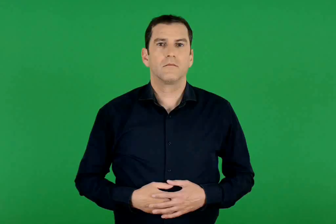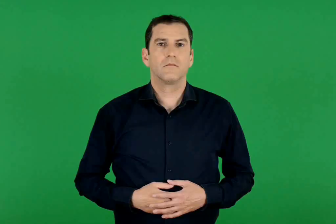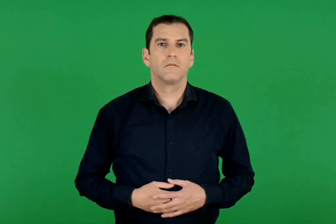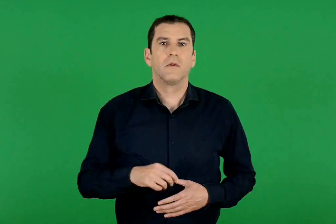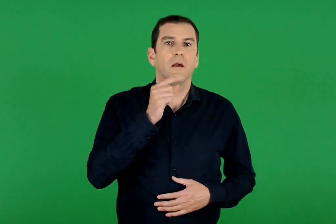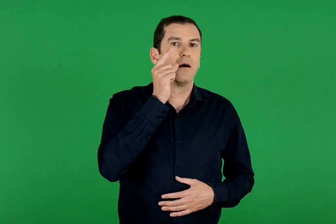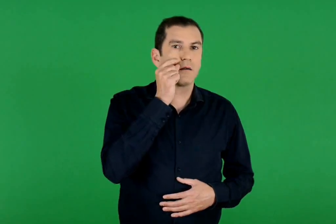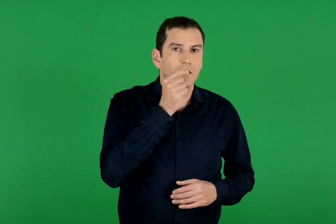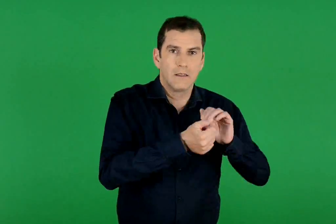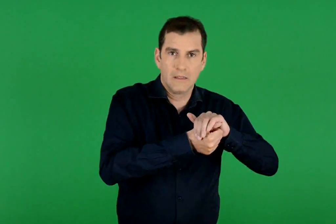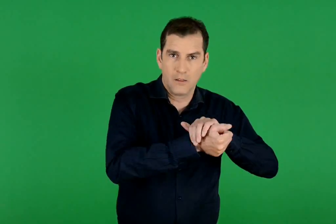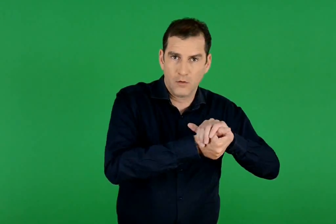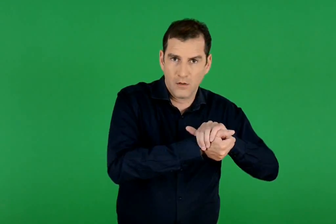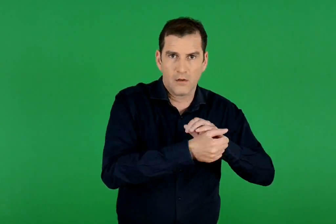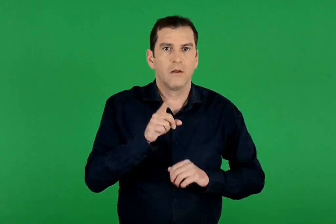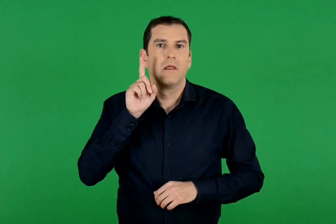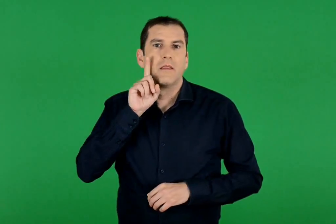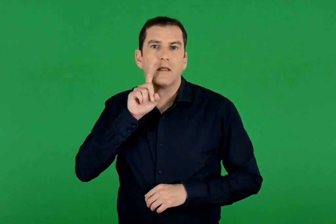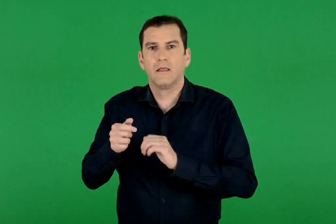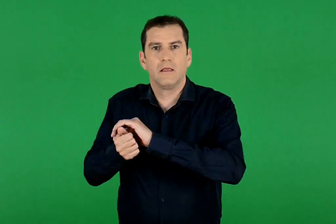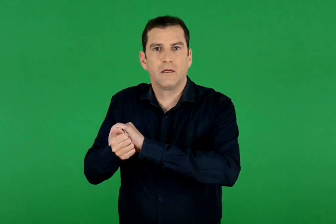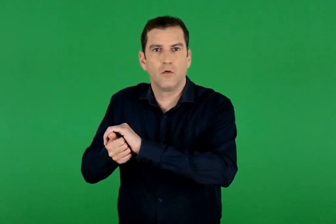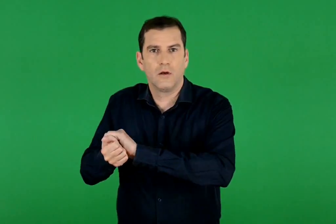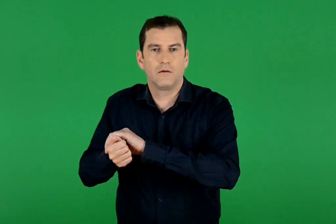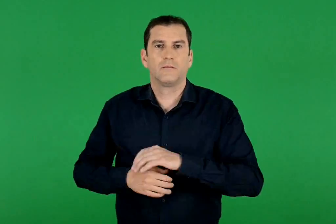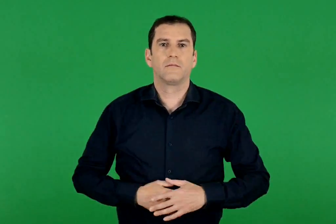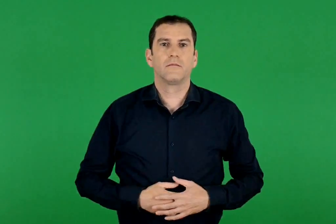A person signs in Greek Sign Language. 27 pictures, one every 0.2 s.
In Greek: αρσενική χελώνα θηλυκή χελώνα
